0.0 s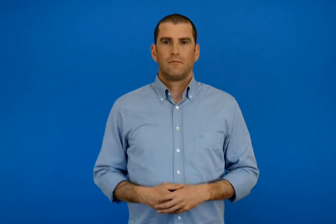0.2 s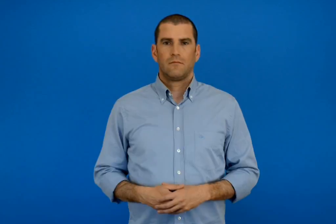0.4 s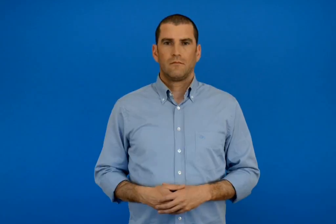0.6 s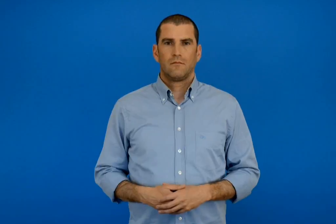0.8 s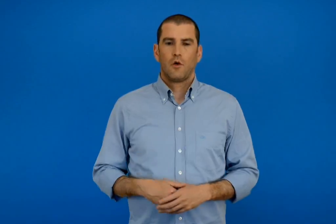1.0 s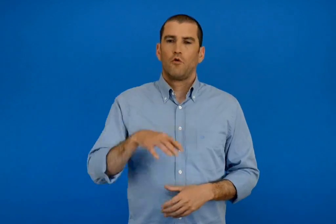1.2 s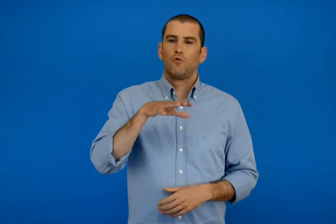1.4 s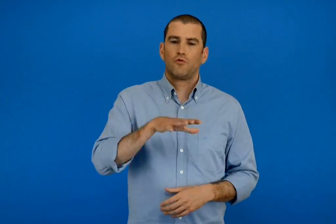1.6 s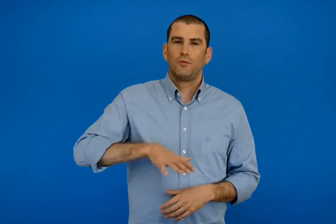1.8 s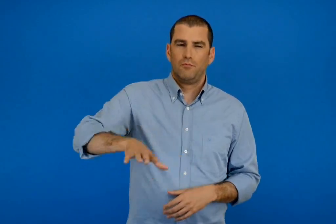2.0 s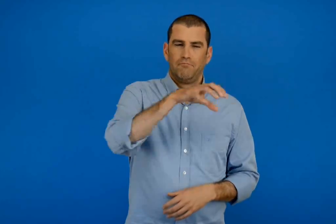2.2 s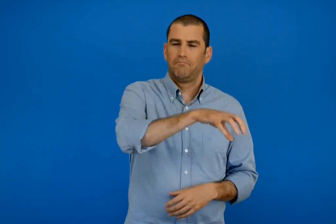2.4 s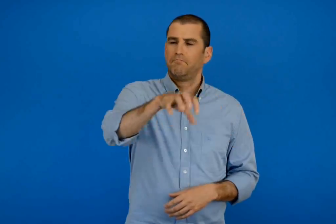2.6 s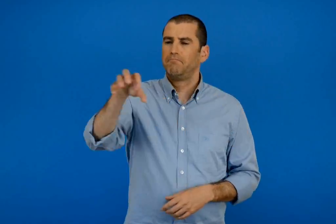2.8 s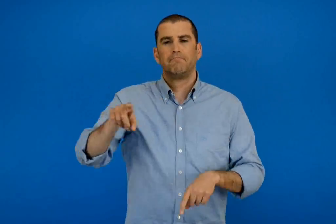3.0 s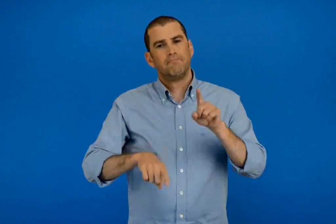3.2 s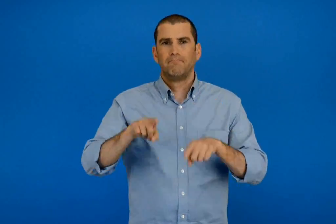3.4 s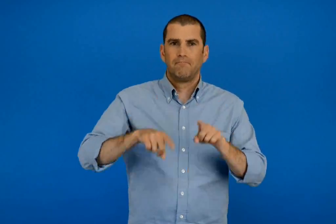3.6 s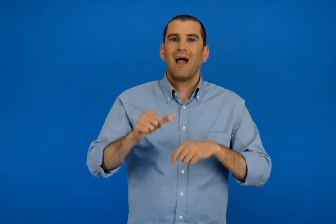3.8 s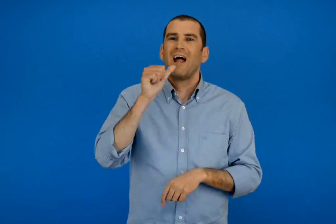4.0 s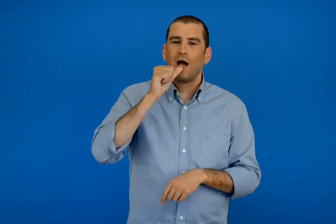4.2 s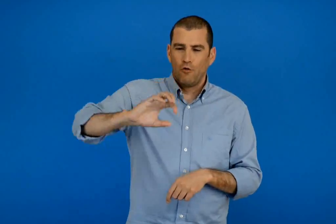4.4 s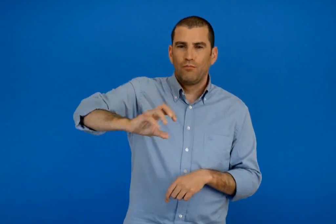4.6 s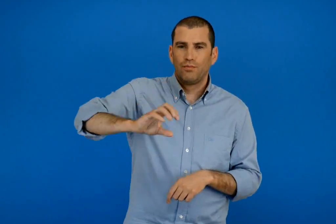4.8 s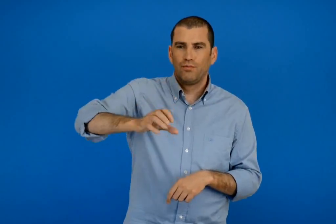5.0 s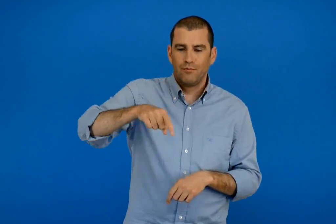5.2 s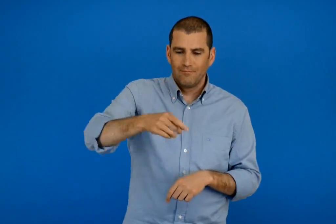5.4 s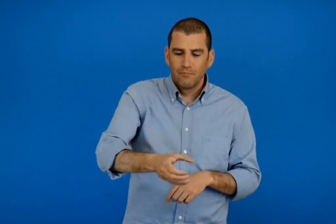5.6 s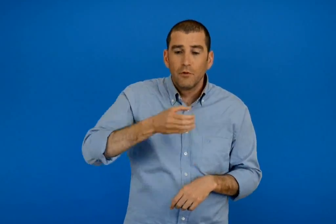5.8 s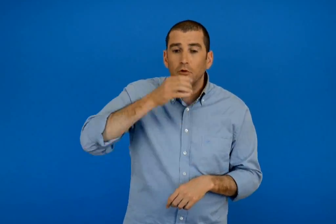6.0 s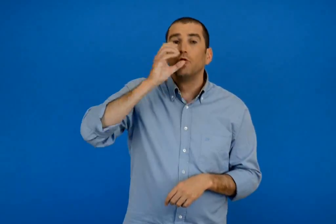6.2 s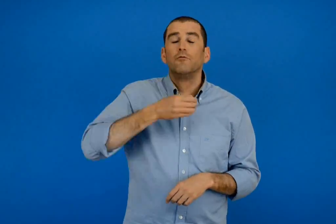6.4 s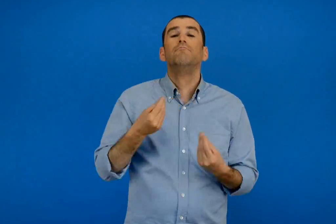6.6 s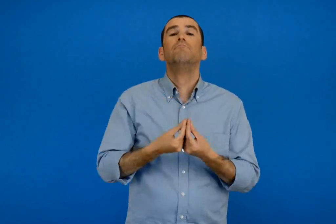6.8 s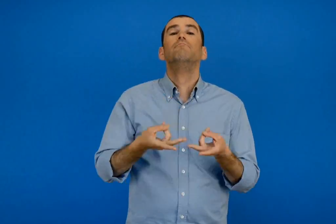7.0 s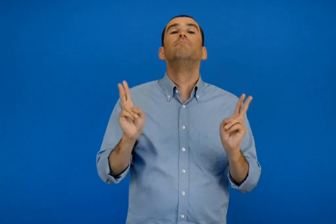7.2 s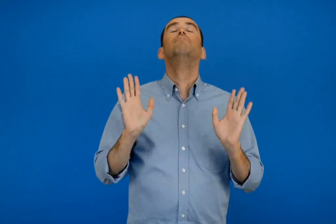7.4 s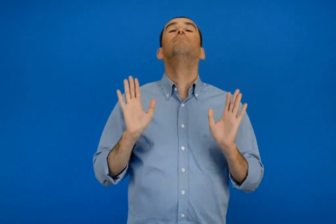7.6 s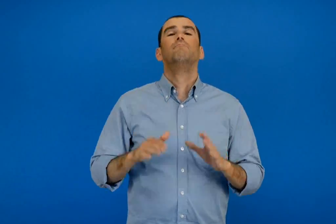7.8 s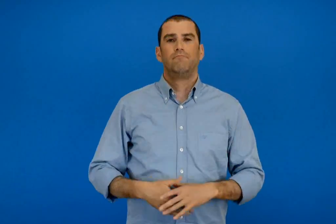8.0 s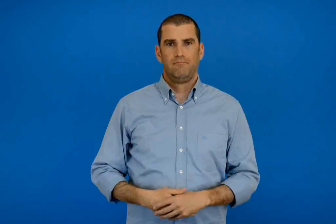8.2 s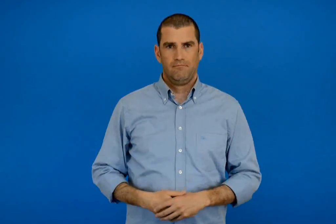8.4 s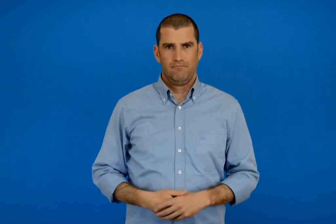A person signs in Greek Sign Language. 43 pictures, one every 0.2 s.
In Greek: σε μερικά μέρη του τόπου μας το νερό της βρύσης του σπιτιού μας δεν είναι κατάλληλο να το πιούμε
